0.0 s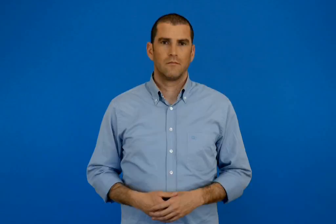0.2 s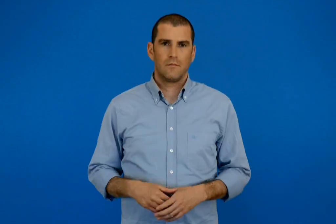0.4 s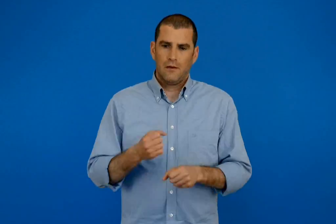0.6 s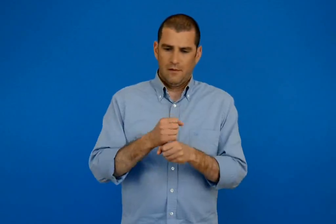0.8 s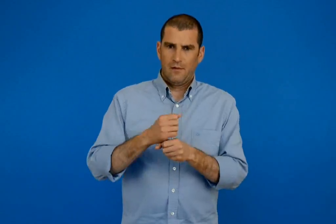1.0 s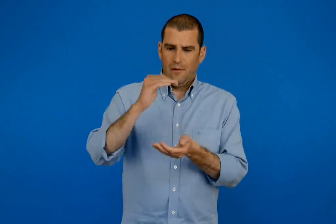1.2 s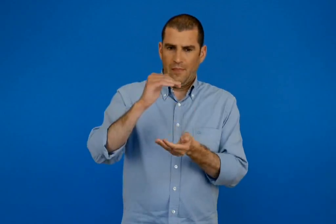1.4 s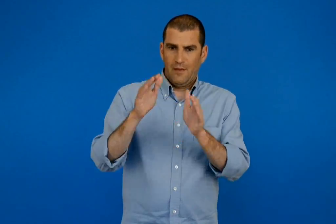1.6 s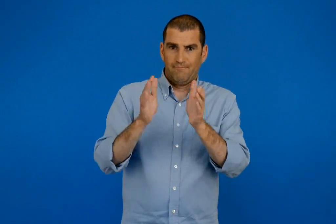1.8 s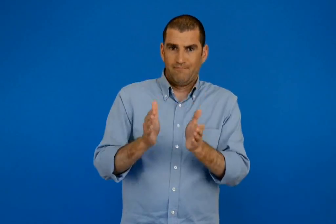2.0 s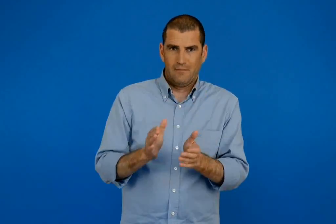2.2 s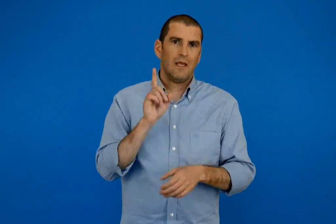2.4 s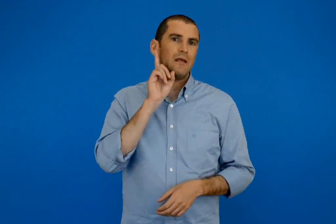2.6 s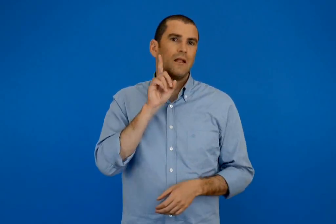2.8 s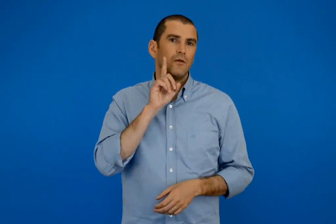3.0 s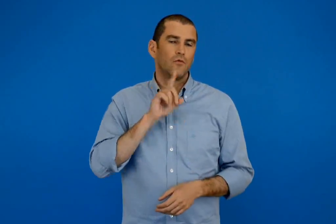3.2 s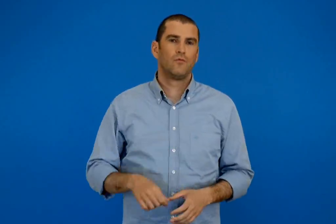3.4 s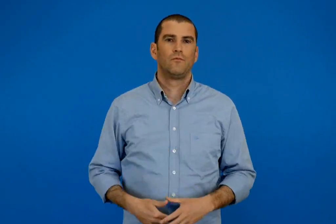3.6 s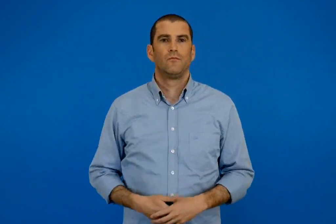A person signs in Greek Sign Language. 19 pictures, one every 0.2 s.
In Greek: γυναίκειο είδωλο
